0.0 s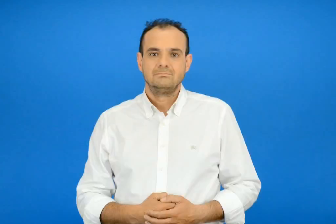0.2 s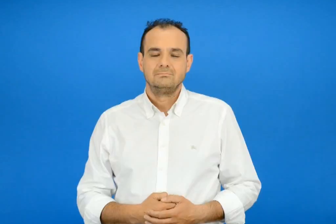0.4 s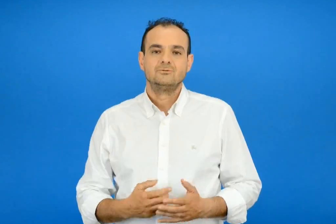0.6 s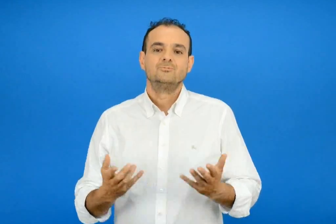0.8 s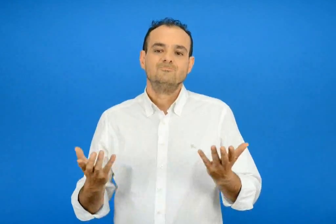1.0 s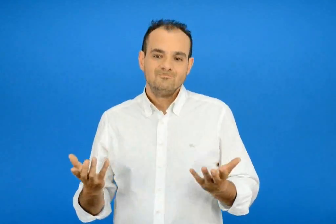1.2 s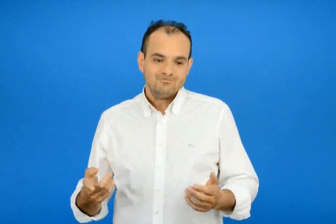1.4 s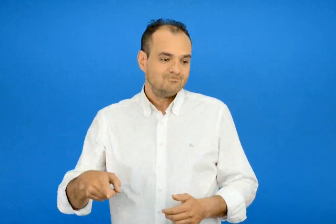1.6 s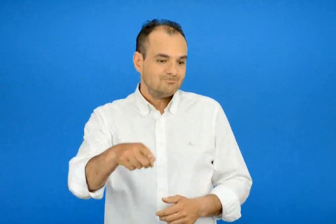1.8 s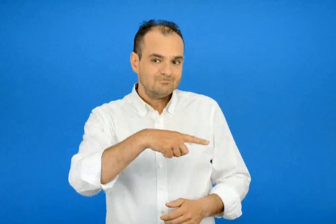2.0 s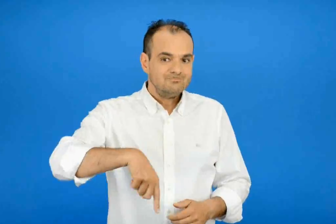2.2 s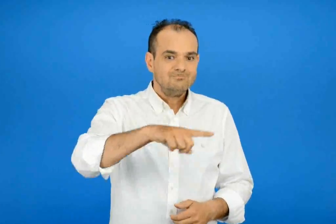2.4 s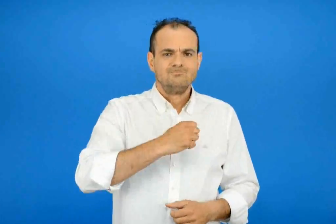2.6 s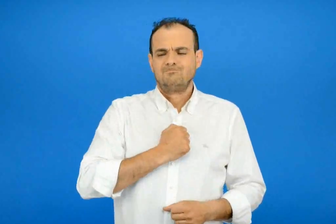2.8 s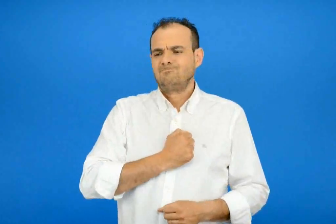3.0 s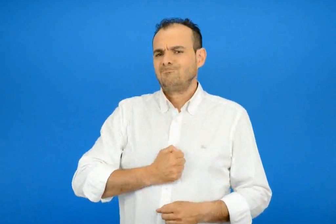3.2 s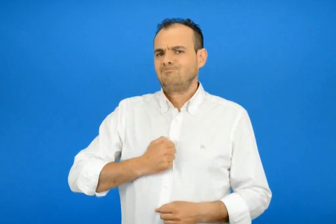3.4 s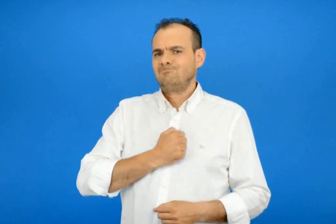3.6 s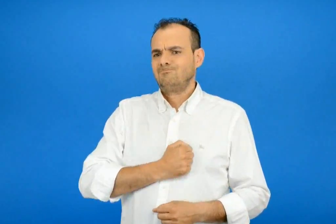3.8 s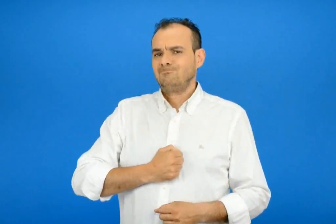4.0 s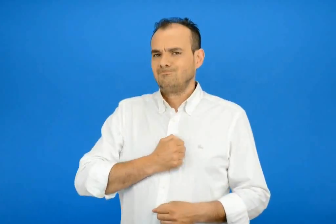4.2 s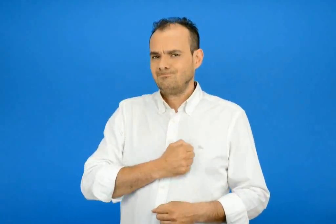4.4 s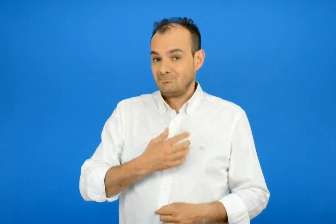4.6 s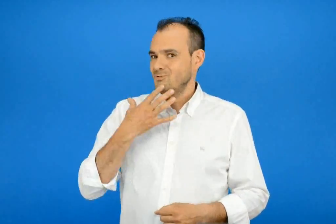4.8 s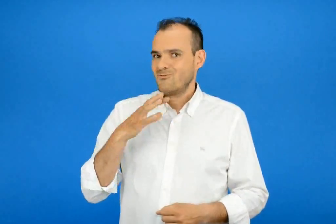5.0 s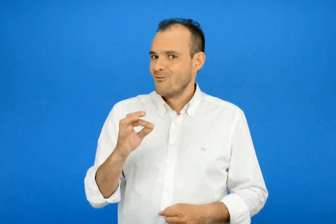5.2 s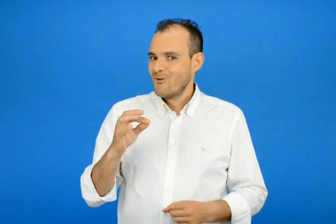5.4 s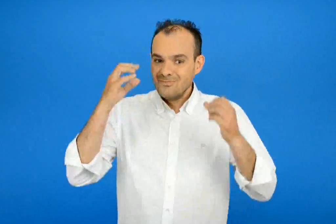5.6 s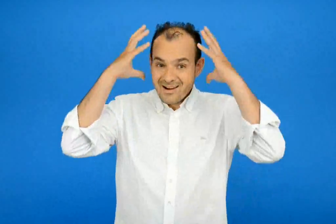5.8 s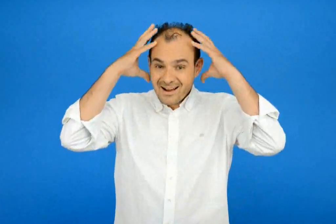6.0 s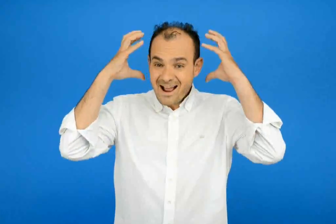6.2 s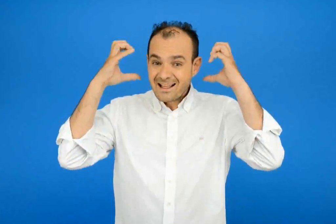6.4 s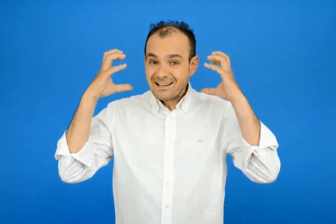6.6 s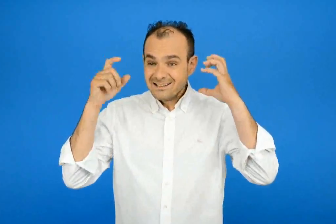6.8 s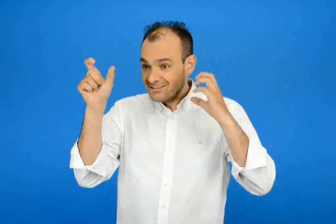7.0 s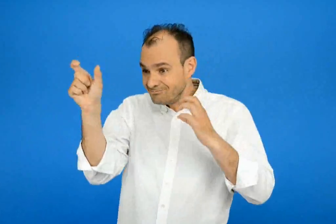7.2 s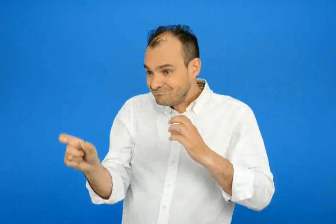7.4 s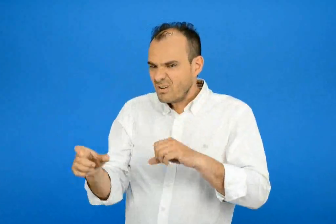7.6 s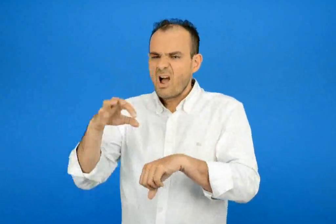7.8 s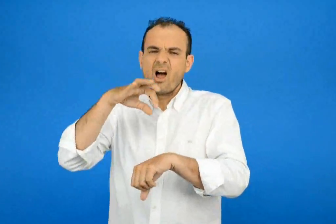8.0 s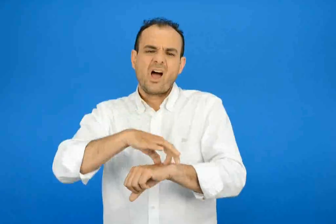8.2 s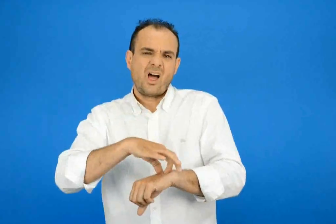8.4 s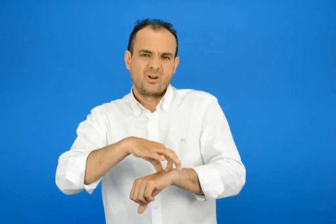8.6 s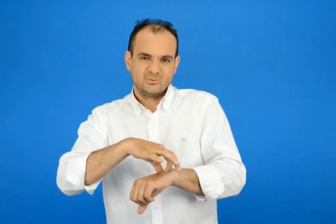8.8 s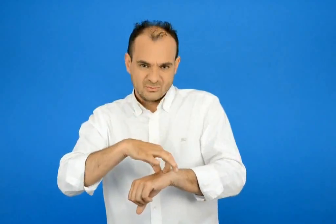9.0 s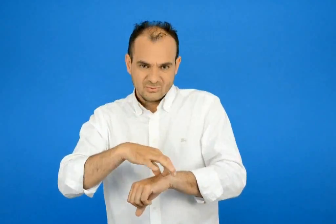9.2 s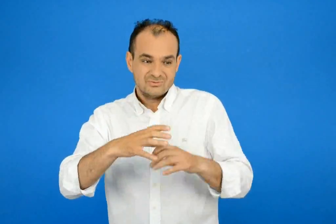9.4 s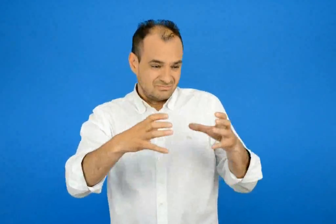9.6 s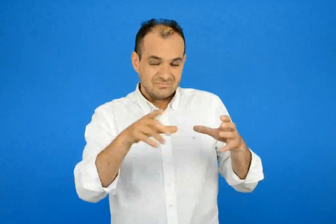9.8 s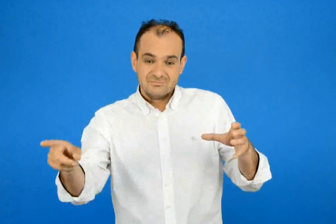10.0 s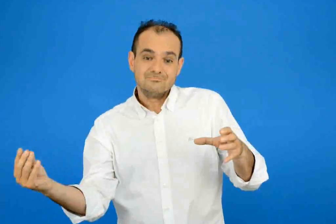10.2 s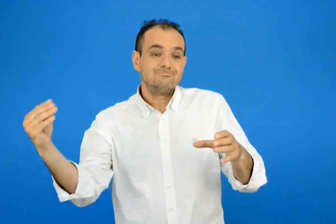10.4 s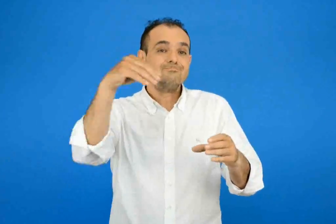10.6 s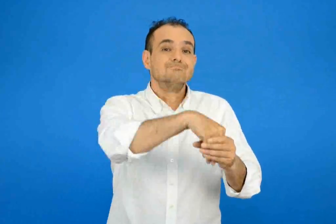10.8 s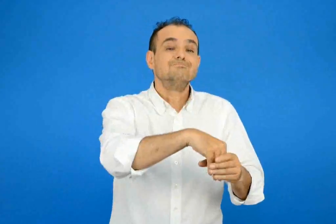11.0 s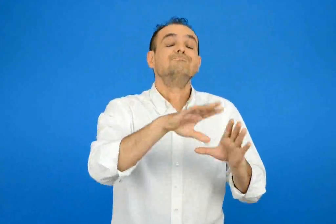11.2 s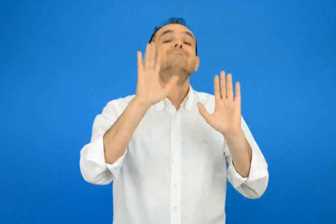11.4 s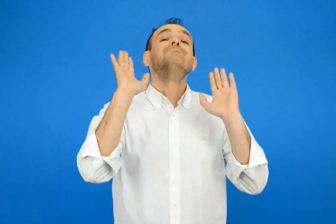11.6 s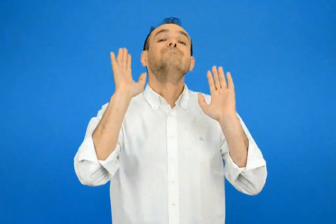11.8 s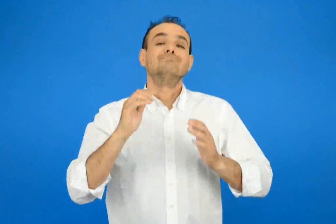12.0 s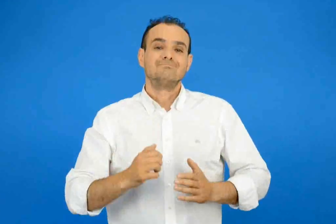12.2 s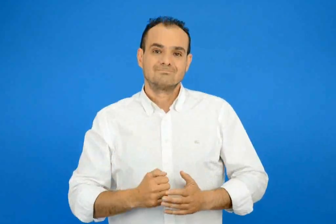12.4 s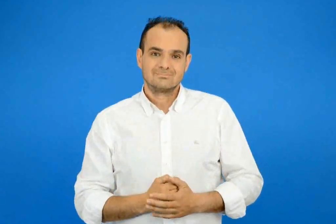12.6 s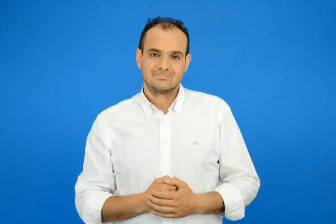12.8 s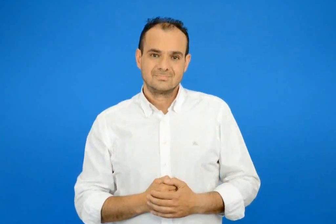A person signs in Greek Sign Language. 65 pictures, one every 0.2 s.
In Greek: είναι βέβαια και λυπημένοι γιατί η γαλήνη είναι άρρωστη και δε θα έρθει μαζί τους
